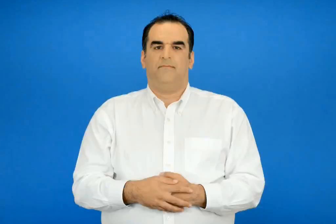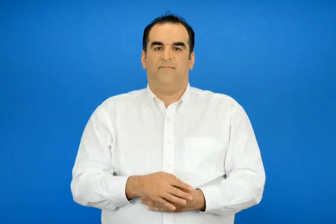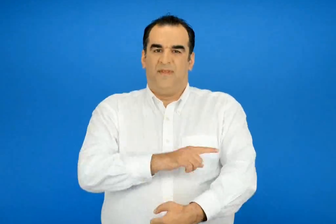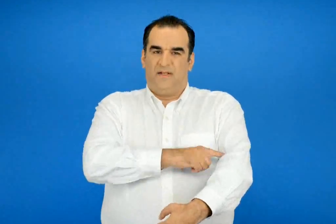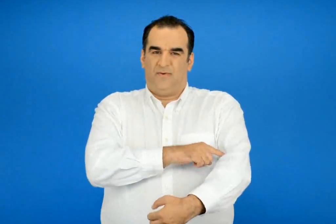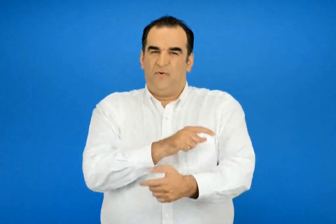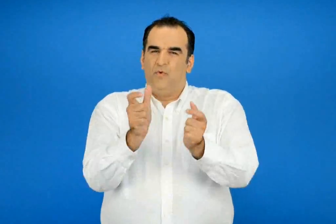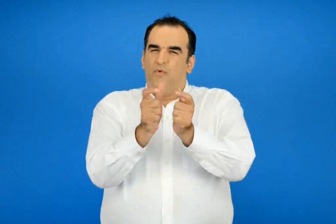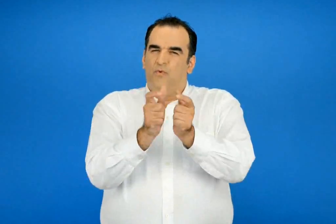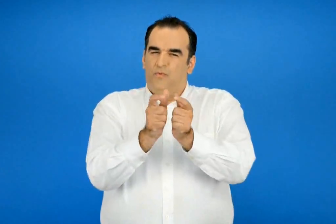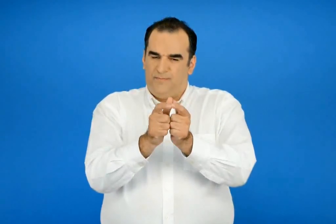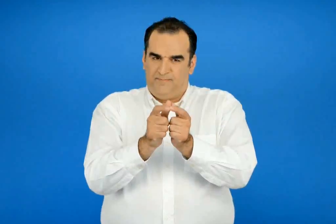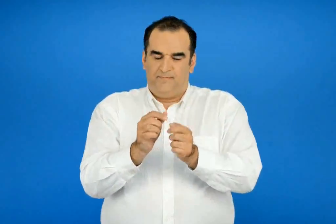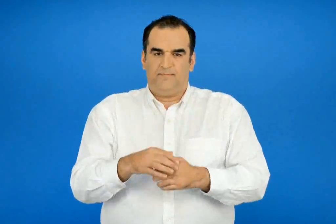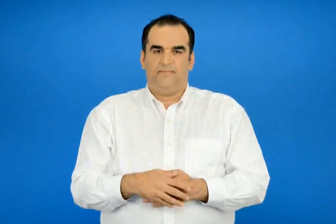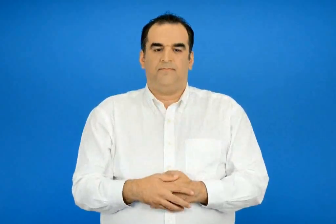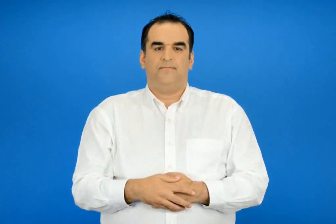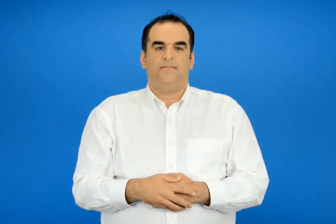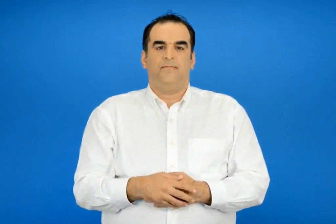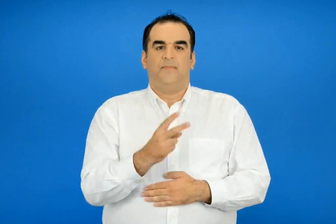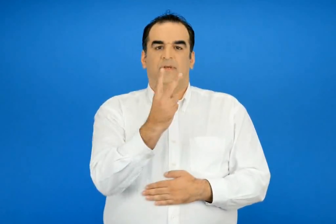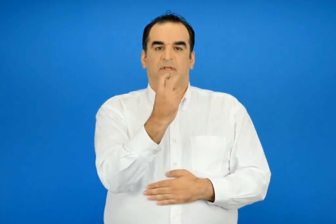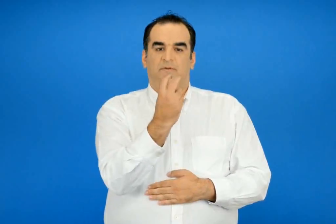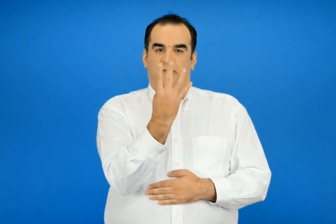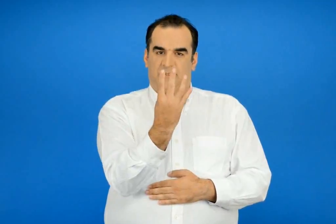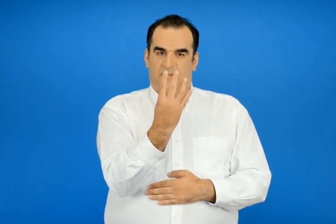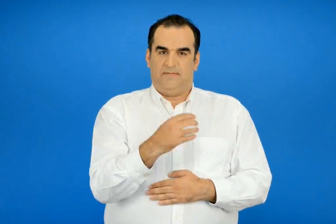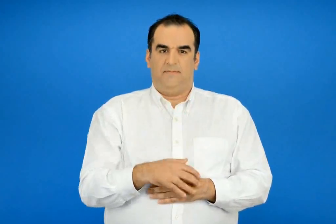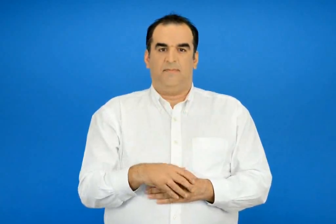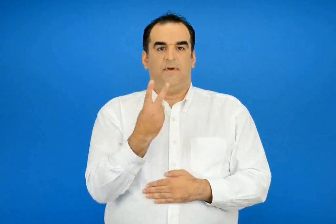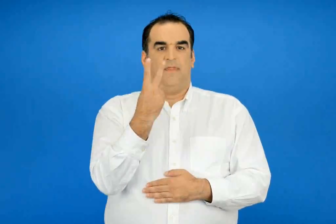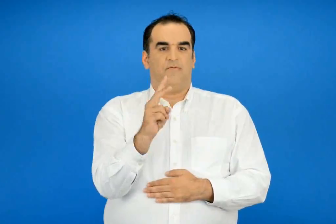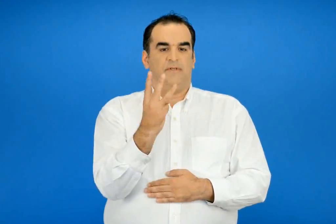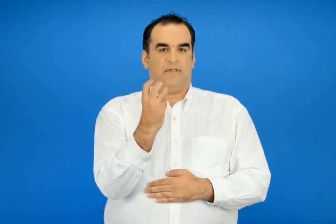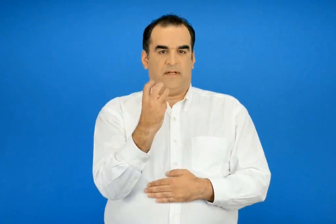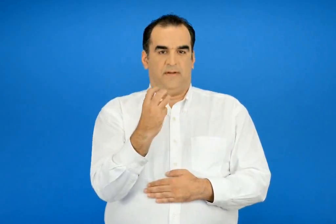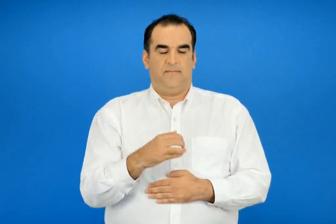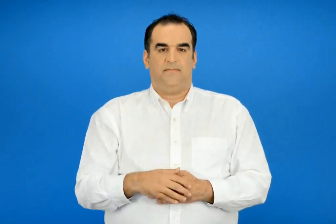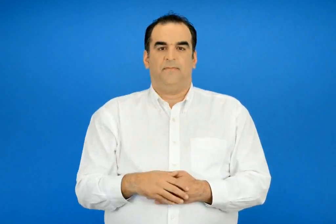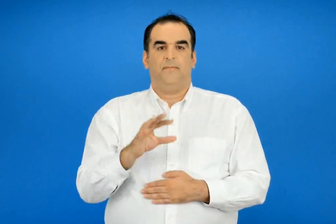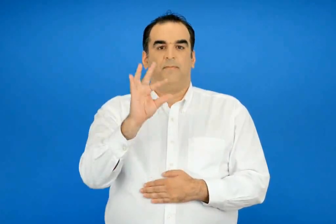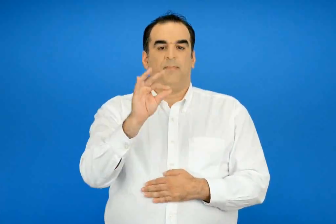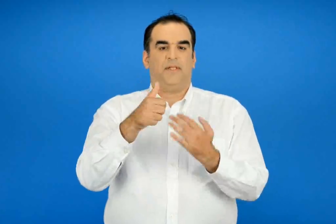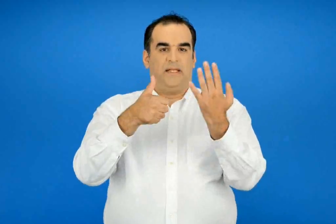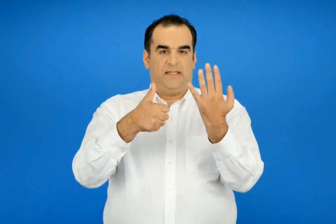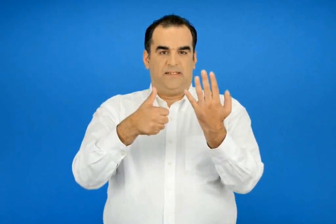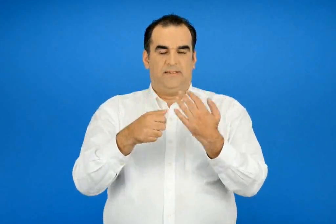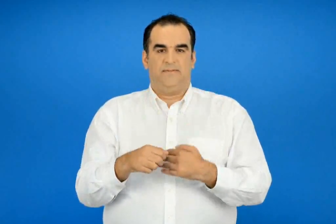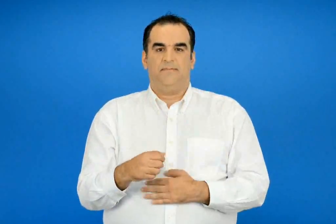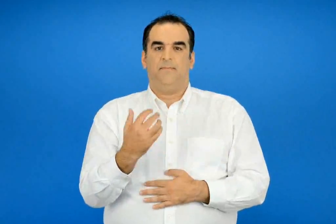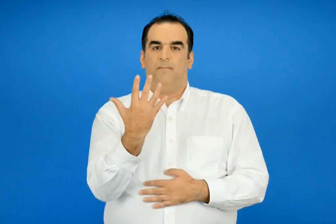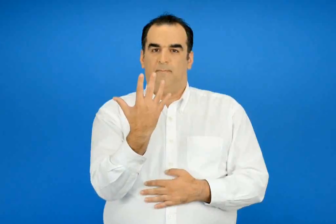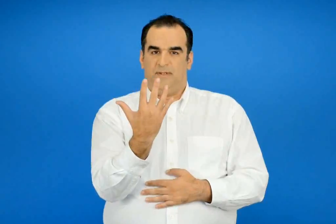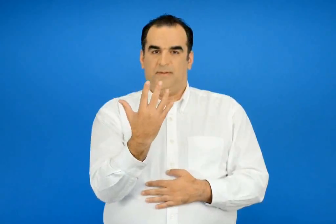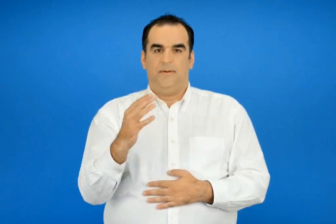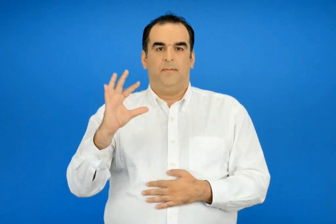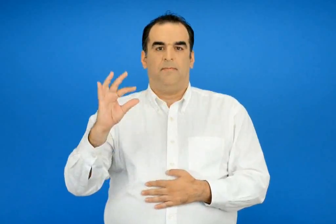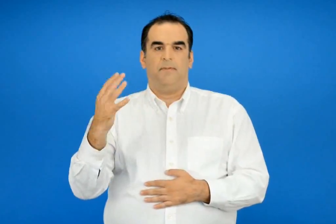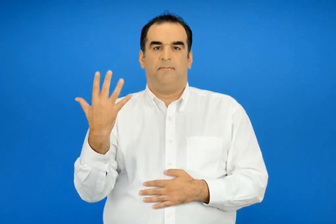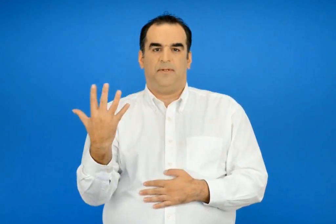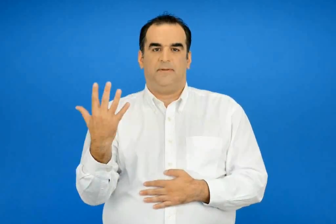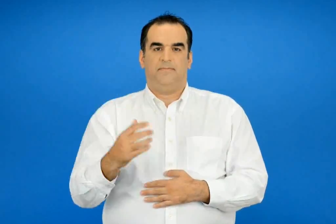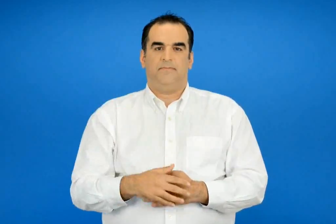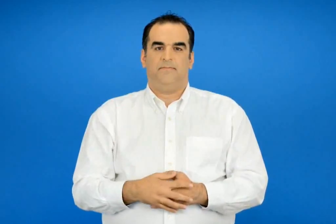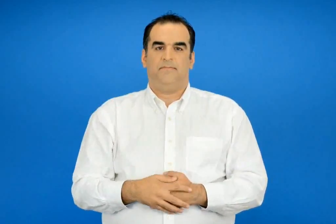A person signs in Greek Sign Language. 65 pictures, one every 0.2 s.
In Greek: αγροτικό ιατρείο 24 230 56 5 55
